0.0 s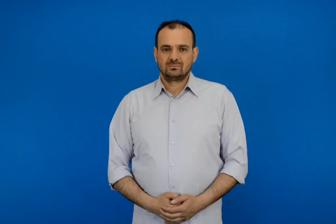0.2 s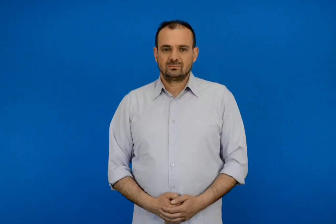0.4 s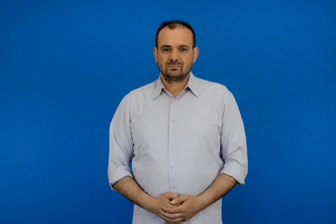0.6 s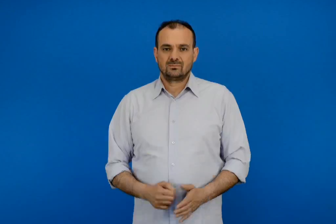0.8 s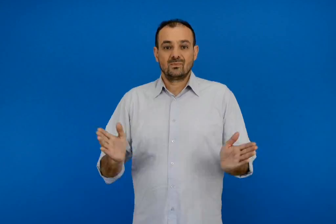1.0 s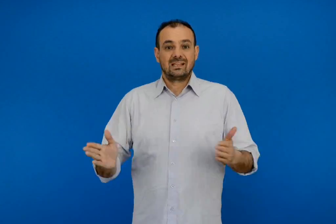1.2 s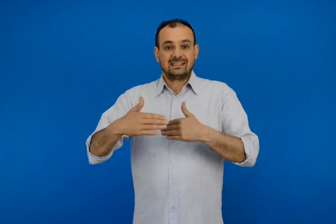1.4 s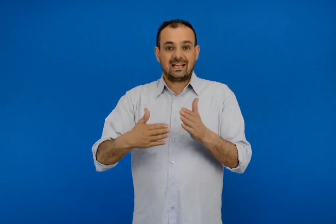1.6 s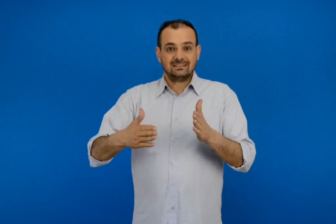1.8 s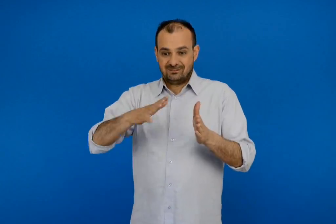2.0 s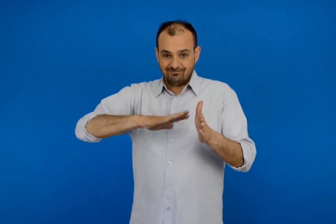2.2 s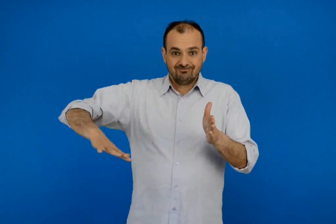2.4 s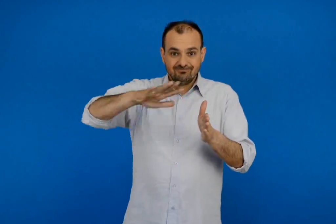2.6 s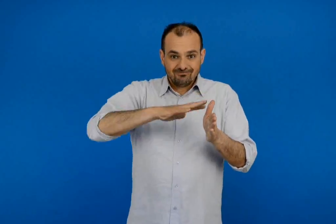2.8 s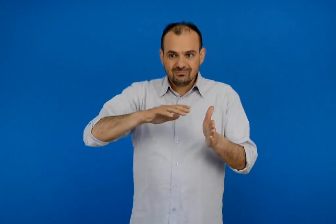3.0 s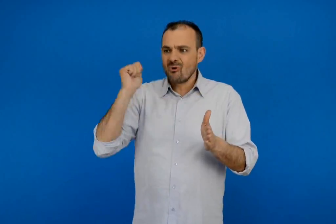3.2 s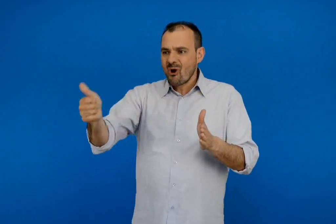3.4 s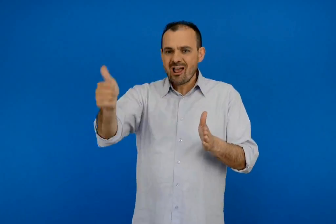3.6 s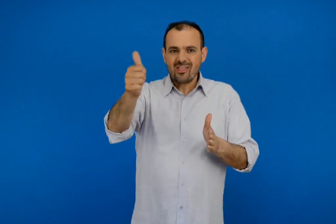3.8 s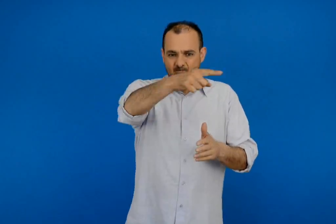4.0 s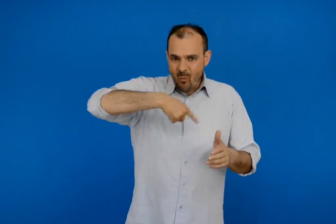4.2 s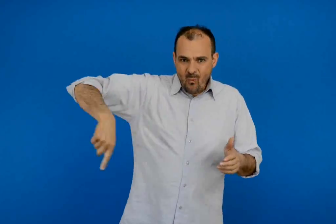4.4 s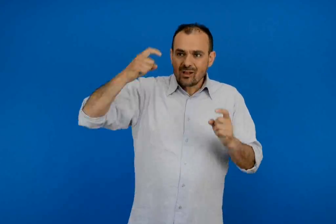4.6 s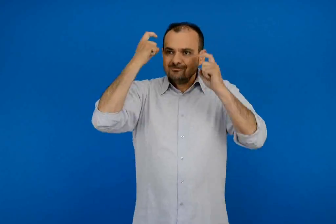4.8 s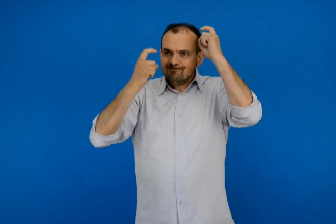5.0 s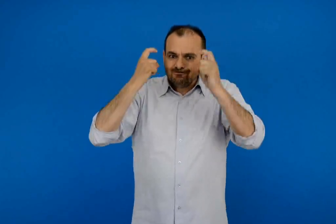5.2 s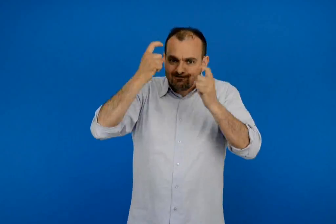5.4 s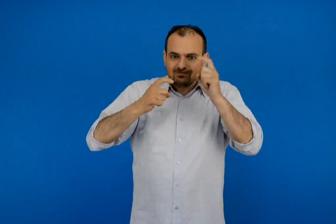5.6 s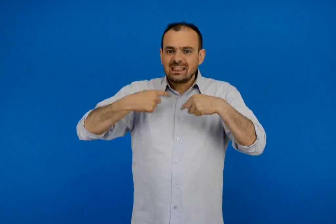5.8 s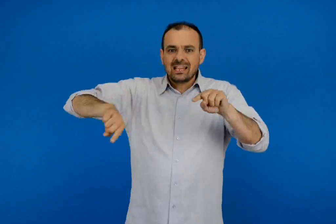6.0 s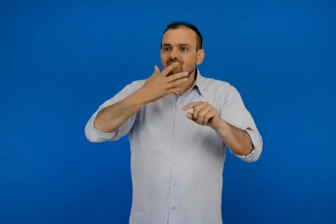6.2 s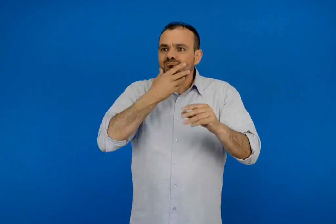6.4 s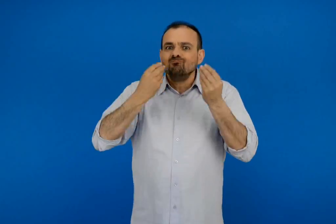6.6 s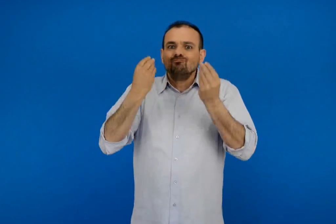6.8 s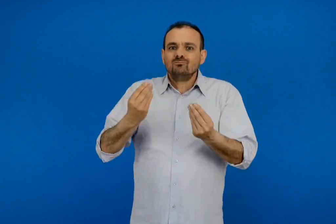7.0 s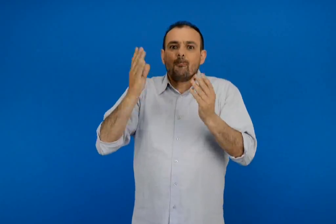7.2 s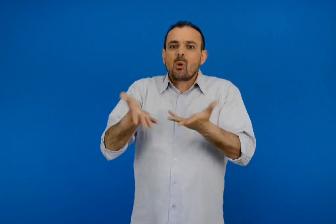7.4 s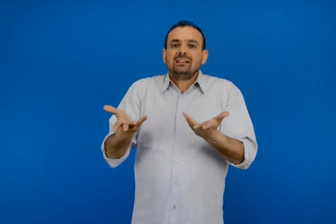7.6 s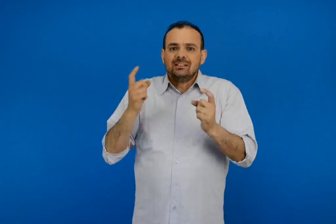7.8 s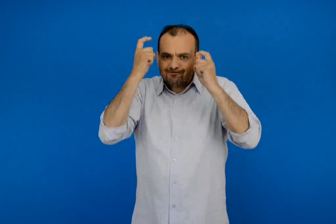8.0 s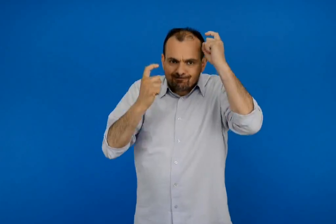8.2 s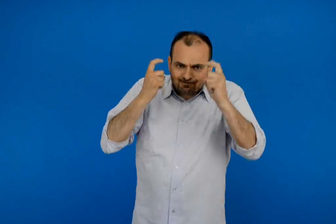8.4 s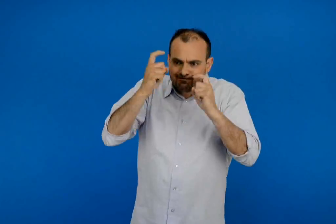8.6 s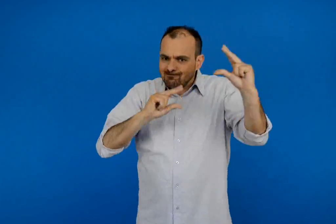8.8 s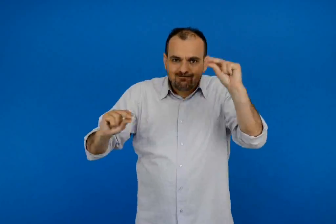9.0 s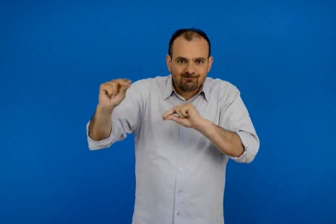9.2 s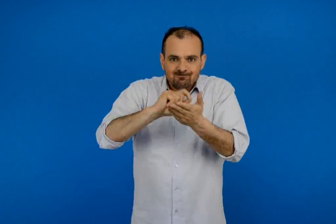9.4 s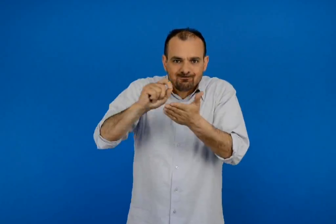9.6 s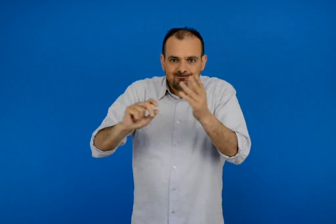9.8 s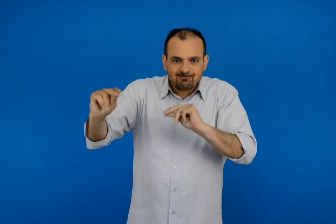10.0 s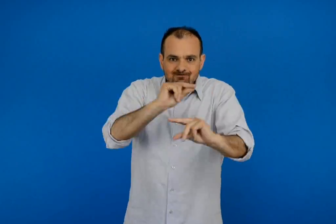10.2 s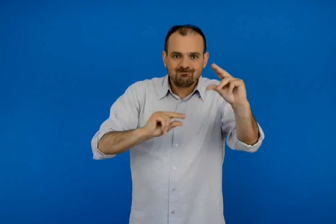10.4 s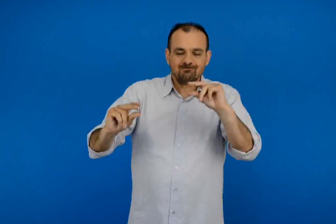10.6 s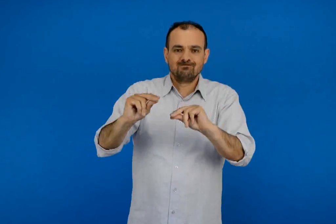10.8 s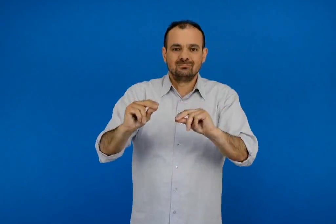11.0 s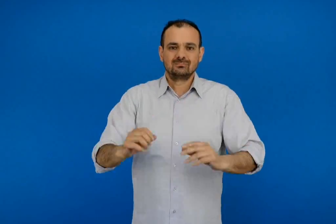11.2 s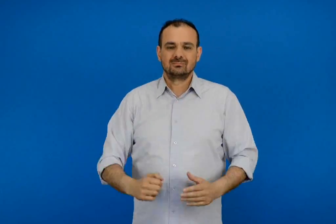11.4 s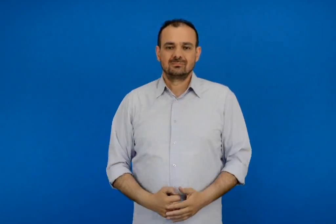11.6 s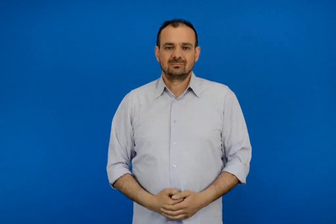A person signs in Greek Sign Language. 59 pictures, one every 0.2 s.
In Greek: συζητούμε και γράφουμε τι μπορούμε να κάνουμε ο καθένας μονός του και όλοι μαζί για να γινει πιο όμορφη η τάξη μας
